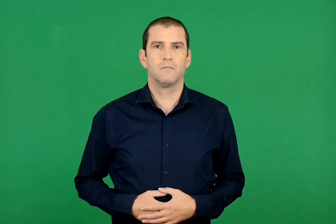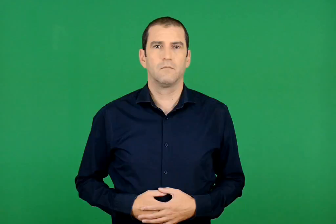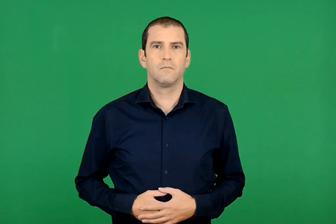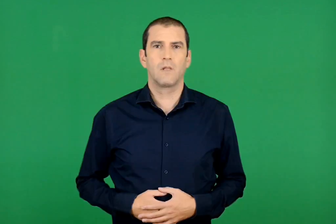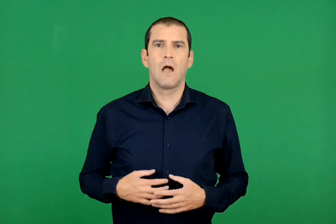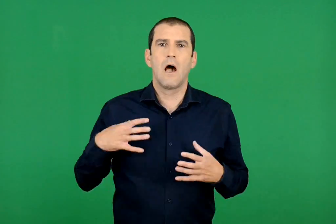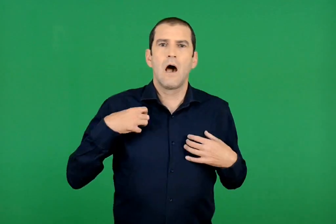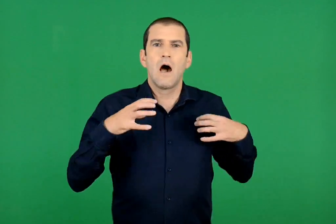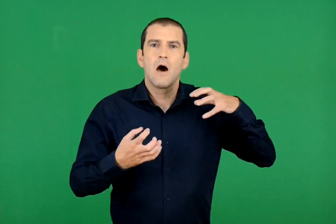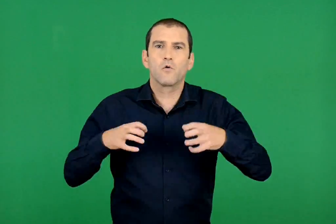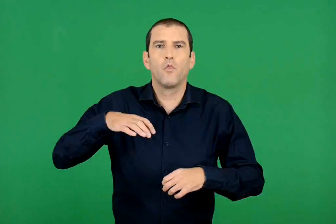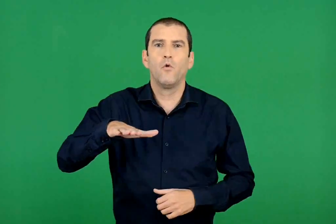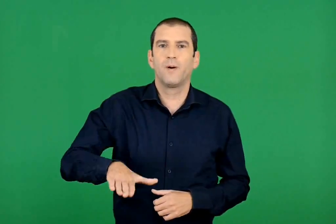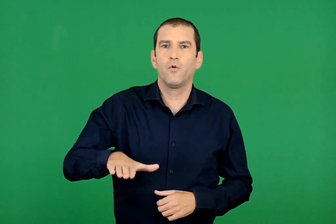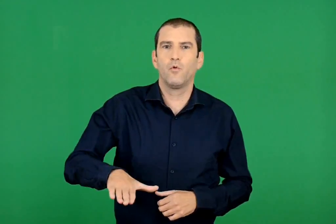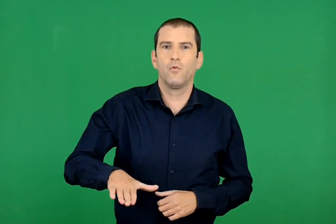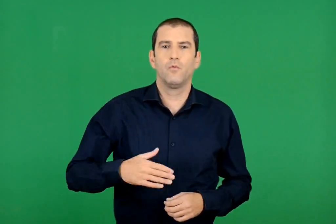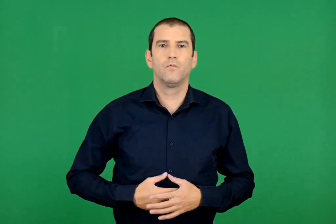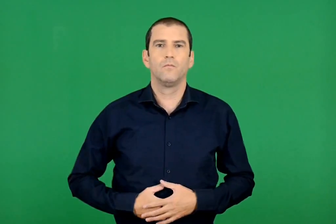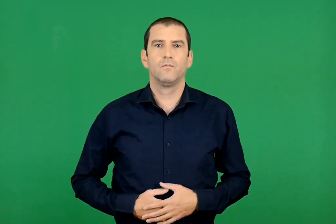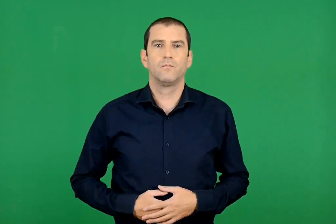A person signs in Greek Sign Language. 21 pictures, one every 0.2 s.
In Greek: το αρκουδόπαιδο
